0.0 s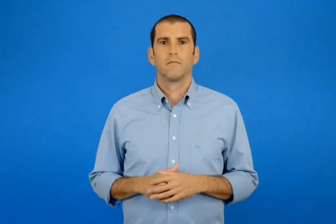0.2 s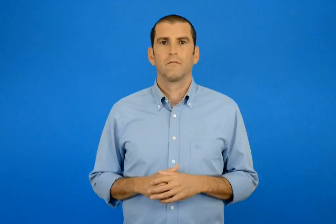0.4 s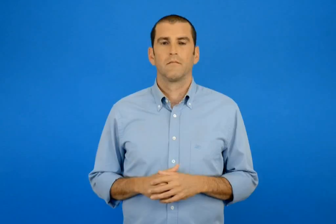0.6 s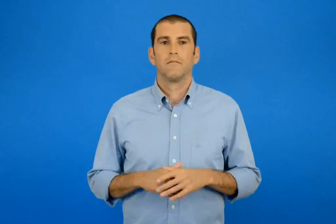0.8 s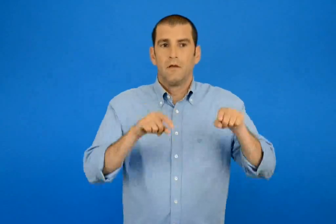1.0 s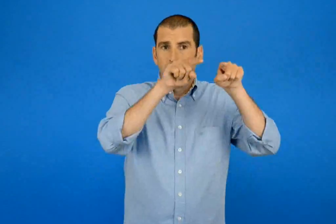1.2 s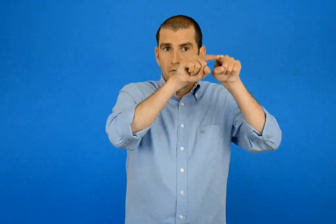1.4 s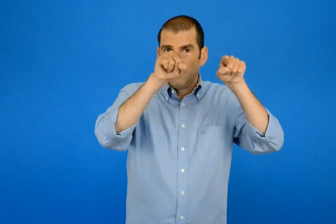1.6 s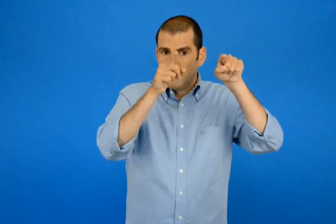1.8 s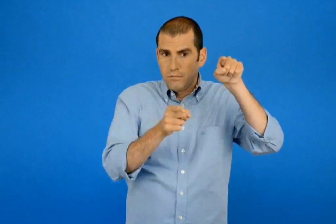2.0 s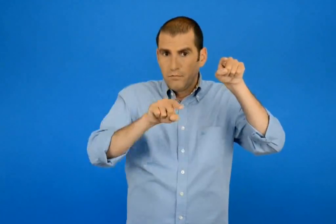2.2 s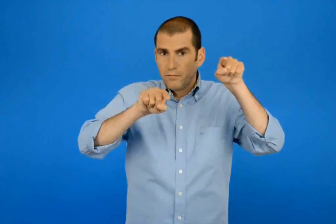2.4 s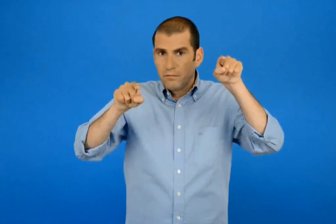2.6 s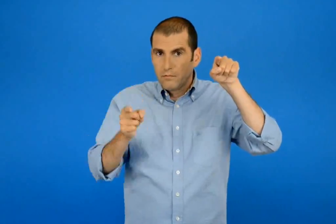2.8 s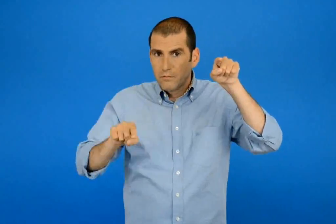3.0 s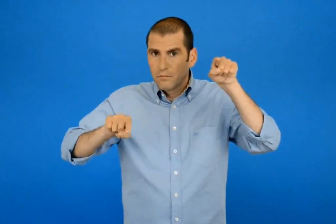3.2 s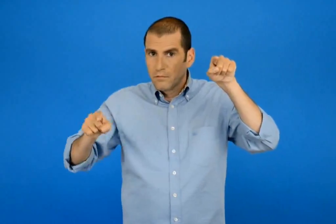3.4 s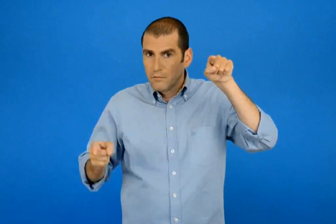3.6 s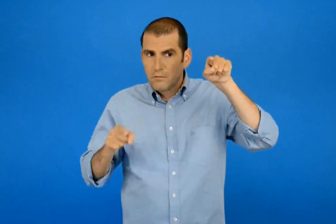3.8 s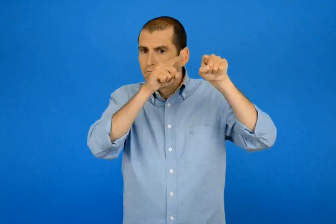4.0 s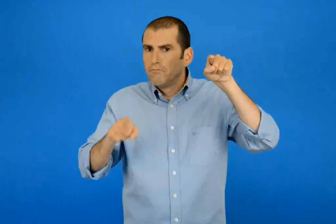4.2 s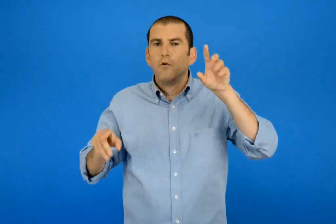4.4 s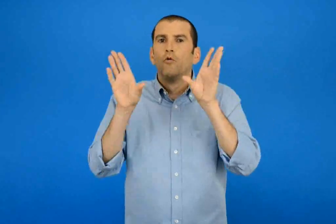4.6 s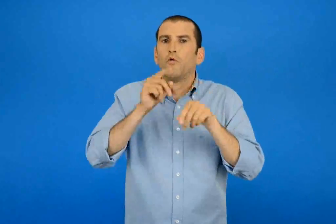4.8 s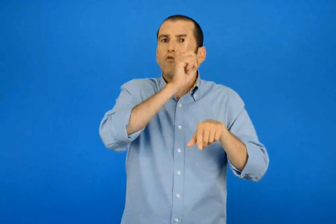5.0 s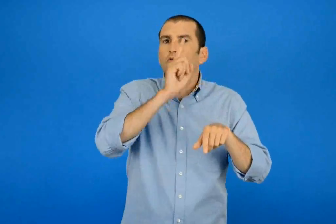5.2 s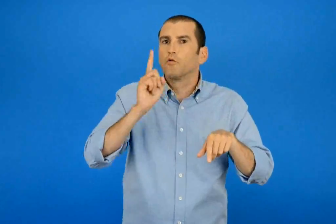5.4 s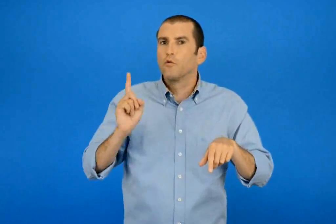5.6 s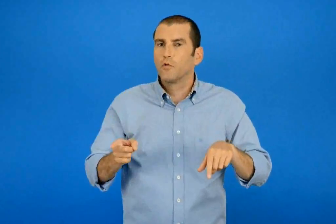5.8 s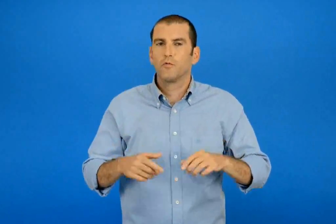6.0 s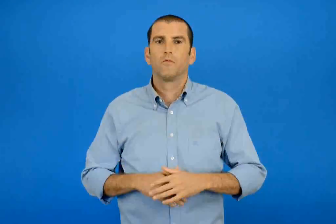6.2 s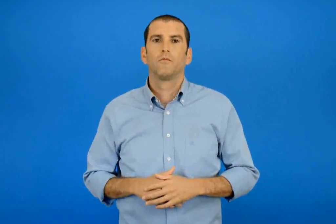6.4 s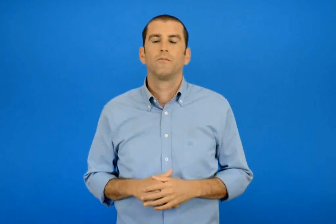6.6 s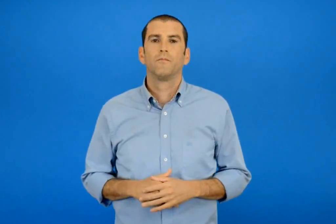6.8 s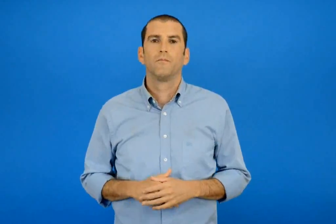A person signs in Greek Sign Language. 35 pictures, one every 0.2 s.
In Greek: η σκάλα με τους τόνους
